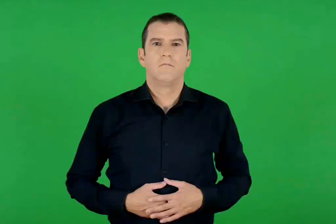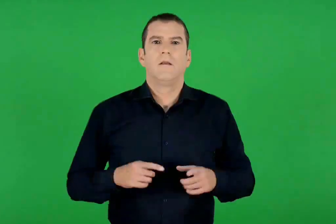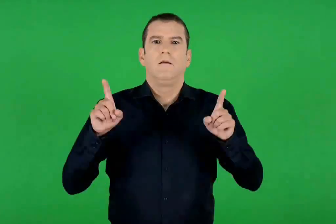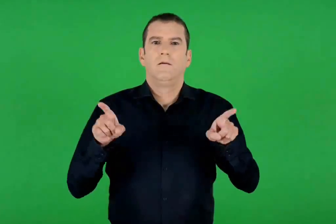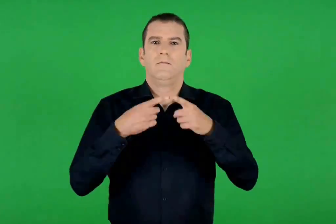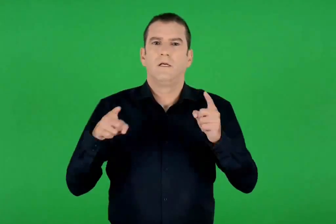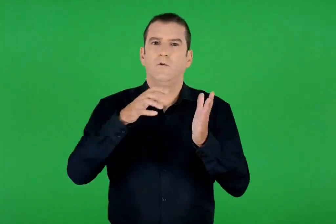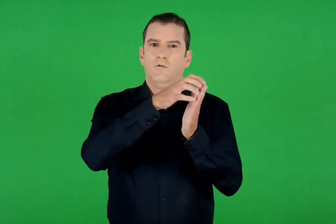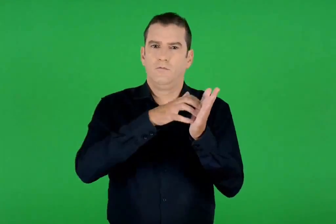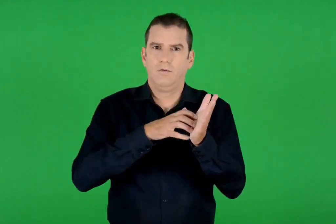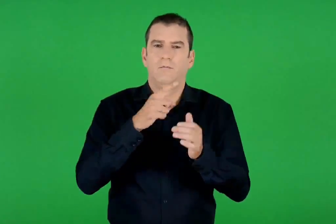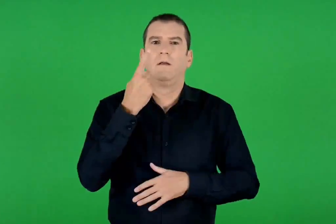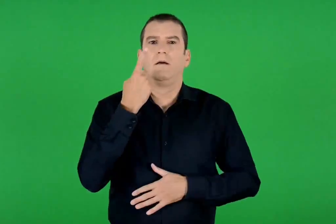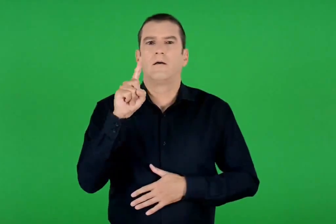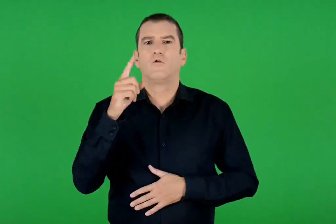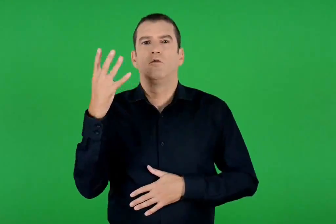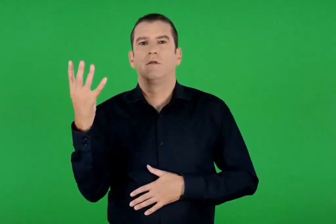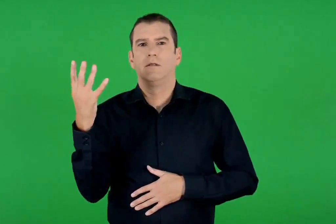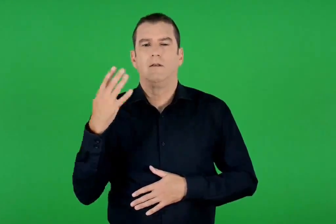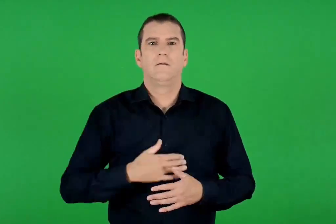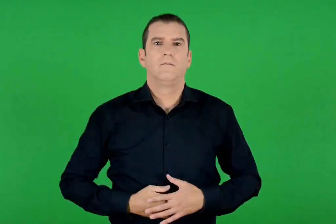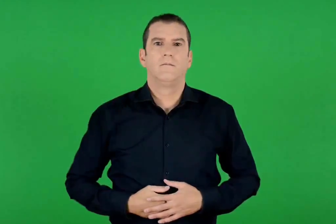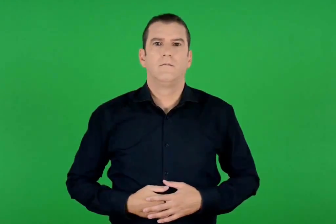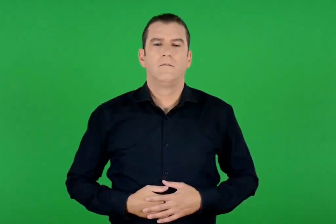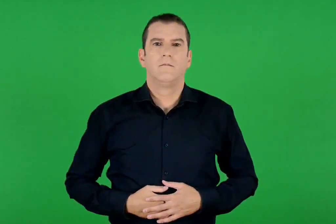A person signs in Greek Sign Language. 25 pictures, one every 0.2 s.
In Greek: ψαλμός 104
